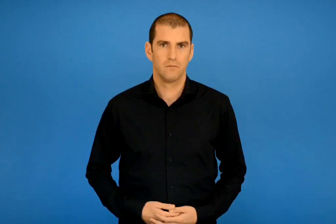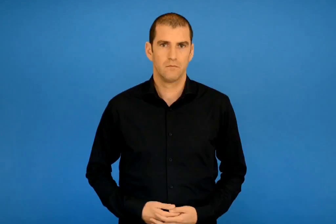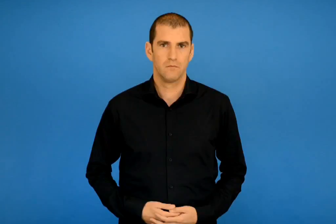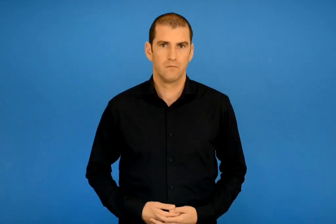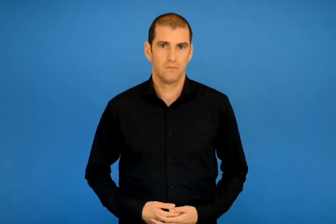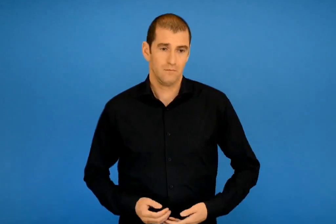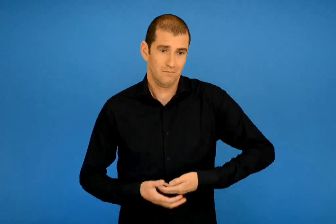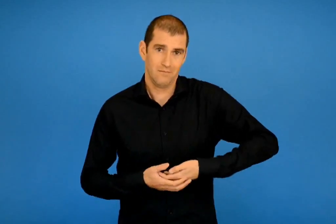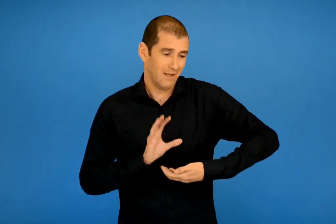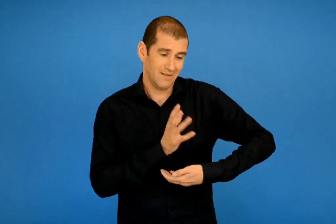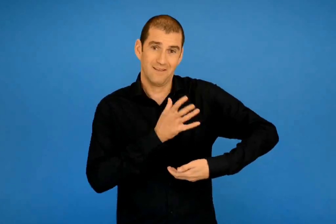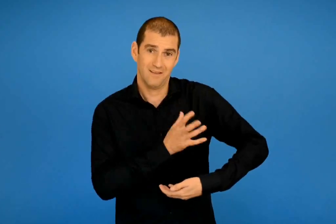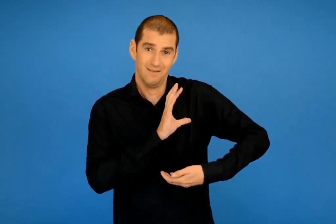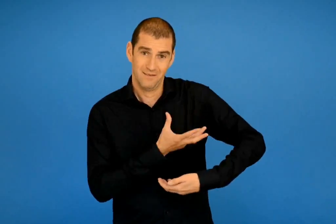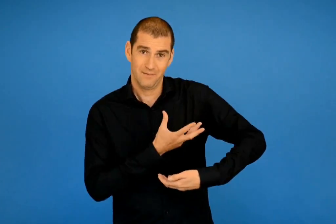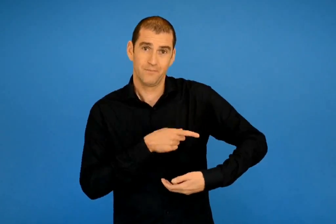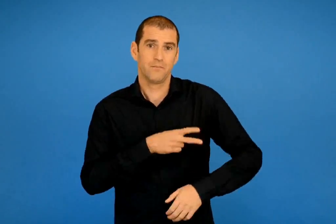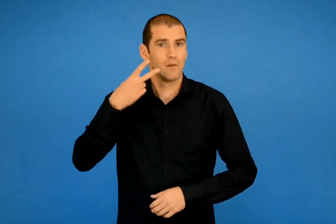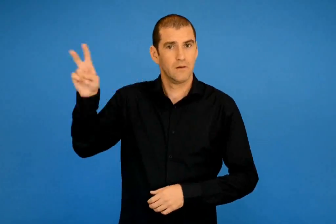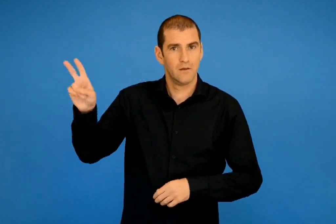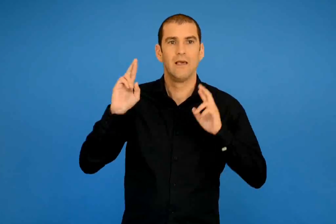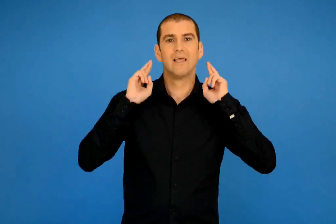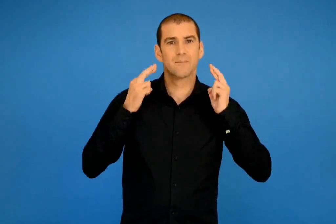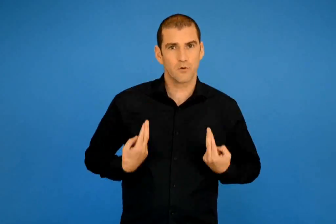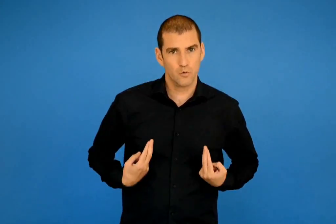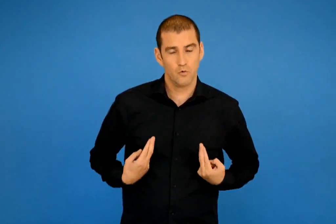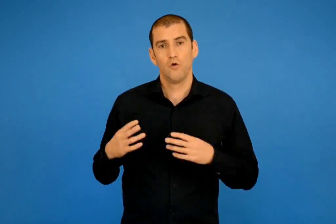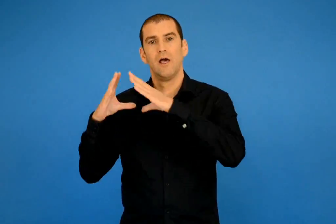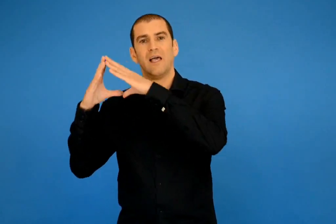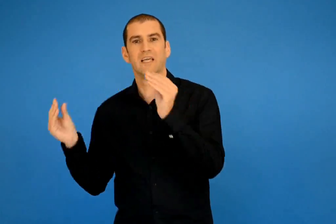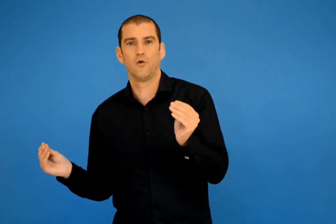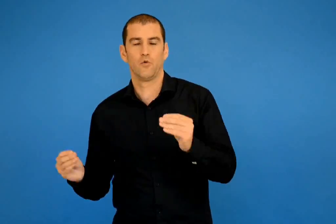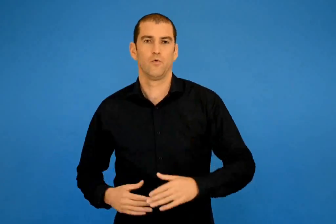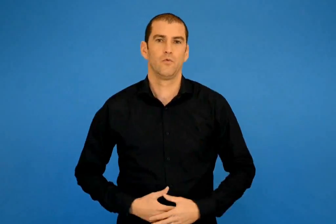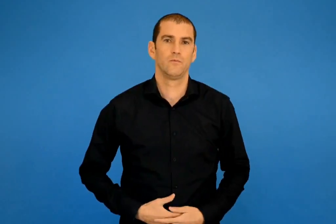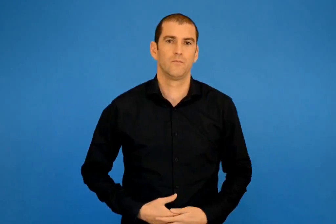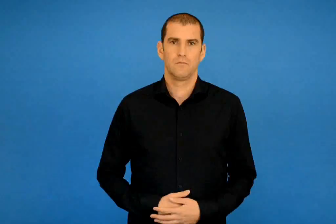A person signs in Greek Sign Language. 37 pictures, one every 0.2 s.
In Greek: ταχταρίσματα από την ήπειρο και την κύθνο
